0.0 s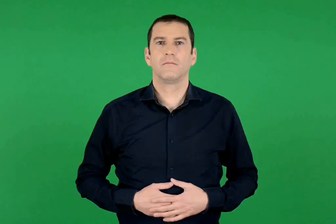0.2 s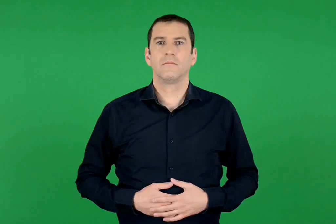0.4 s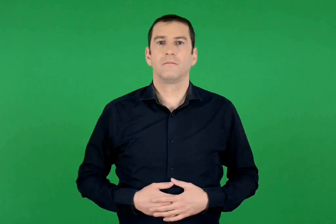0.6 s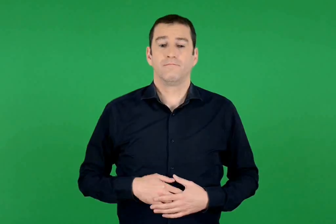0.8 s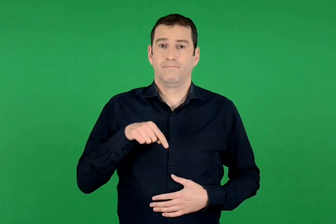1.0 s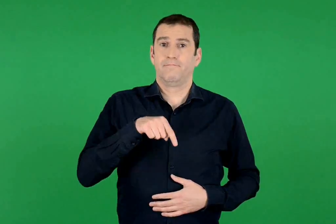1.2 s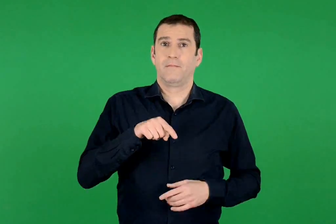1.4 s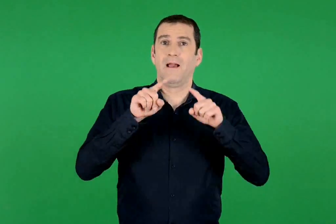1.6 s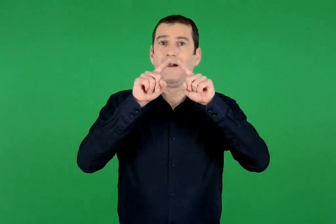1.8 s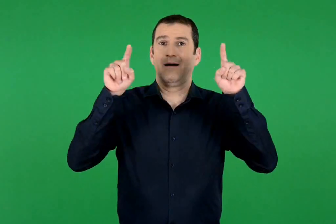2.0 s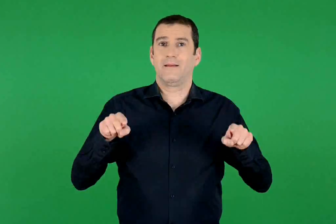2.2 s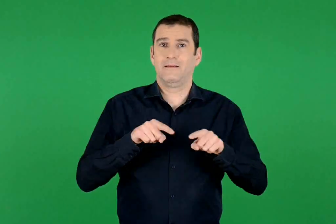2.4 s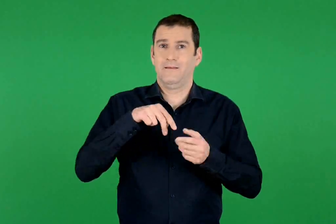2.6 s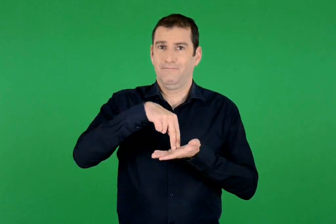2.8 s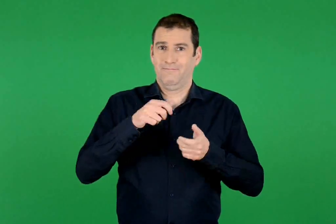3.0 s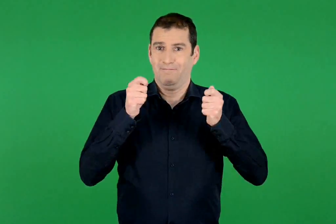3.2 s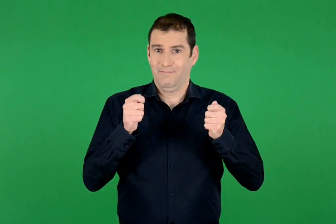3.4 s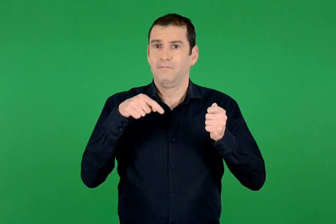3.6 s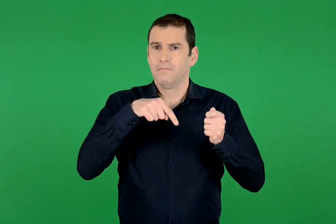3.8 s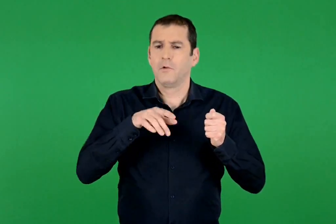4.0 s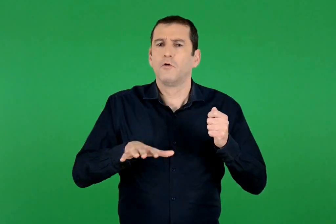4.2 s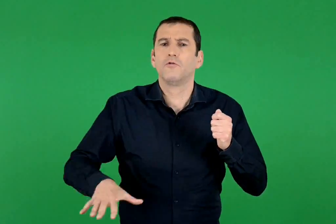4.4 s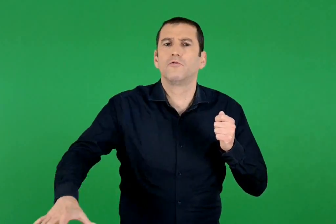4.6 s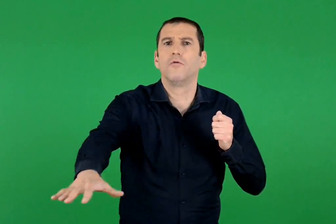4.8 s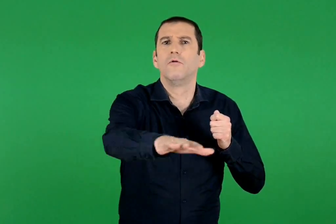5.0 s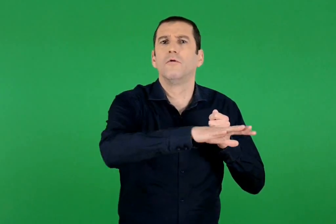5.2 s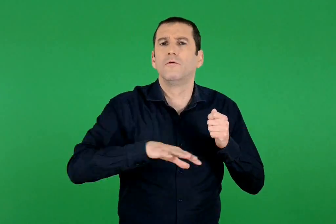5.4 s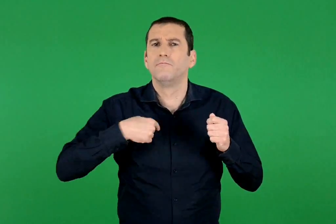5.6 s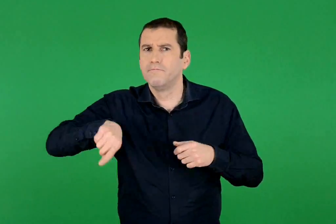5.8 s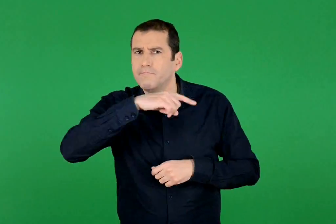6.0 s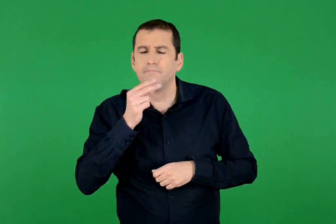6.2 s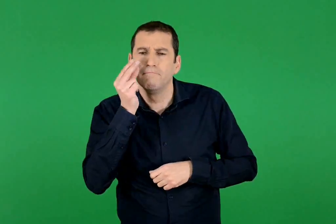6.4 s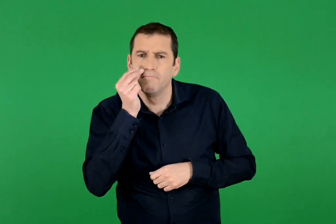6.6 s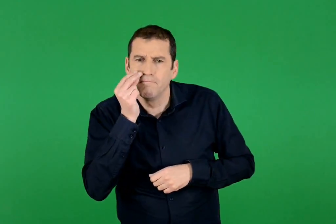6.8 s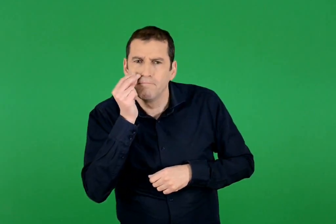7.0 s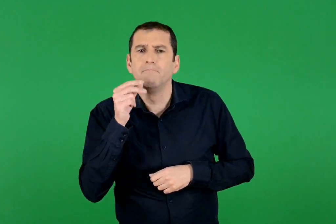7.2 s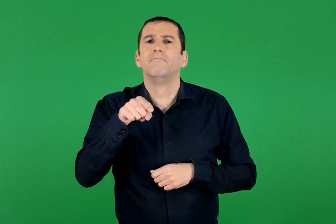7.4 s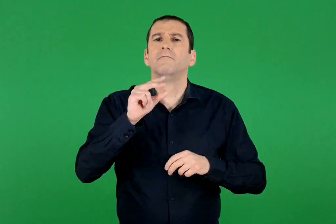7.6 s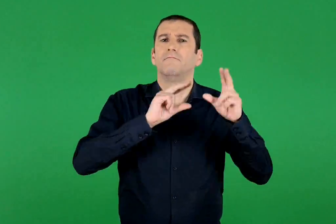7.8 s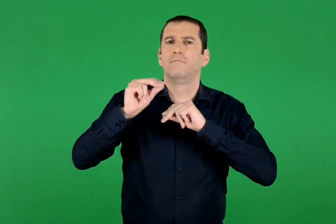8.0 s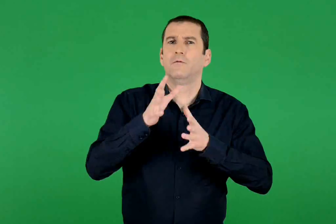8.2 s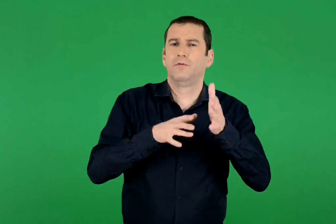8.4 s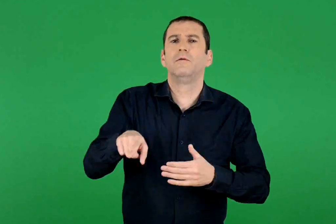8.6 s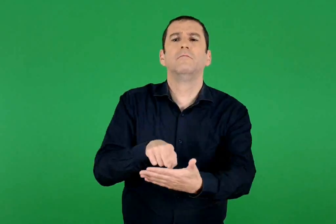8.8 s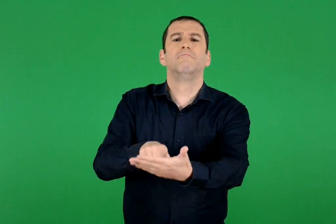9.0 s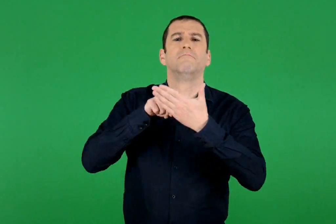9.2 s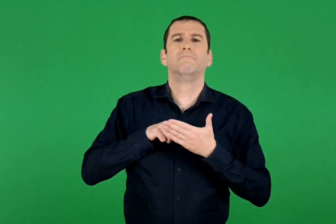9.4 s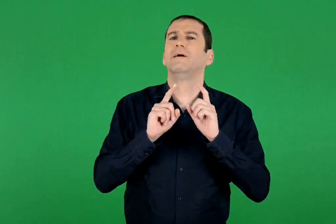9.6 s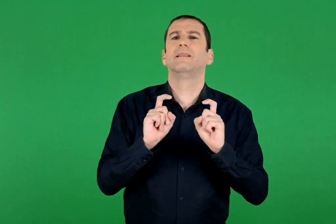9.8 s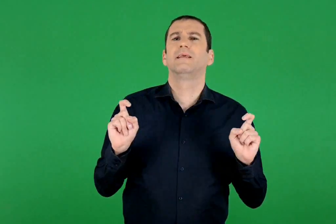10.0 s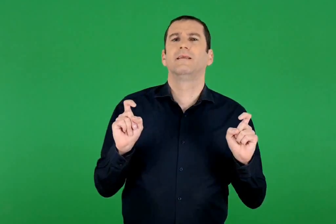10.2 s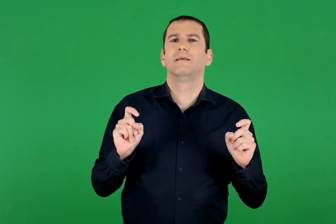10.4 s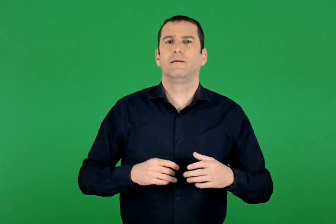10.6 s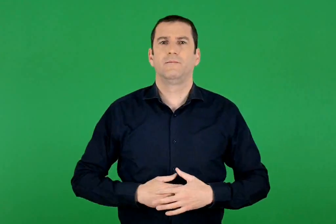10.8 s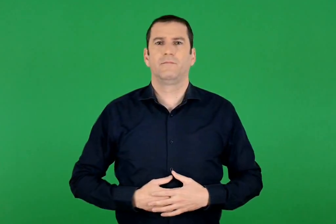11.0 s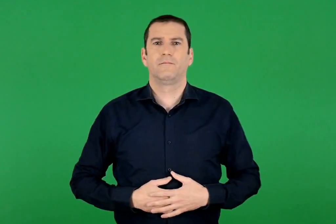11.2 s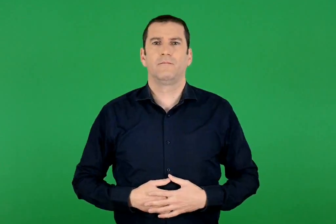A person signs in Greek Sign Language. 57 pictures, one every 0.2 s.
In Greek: παρατηρούμε τον χάρτη και συζητάμε τι μας δείχνει για αυτόν τον τόπο
